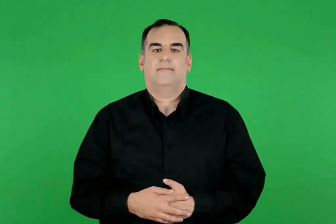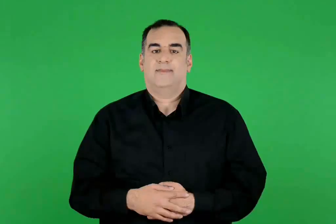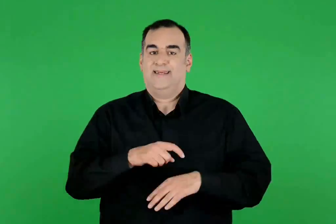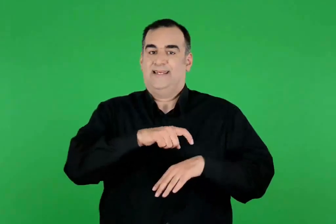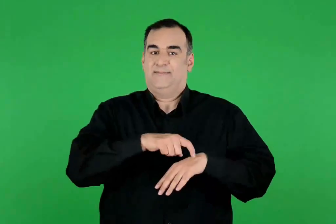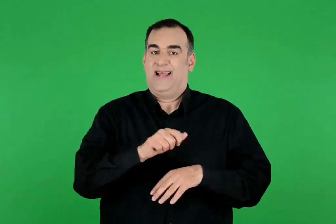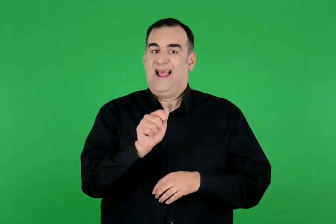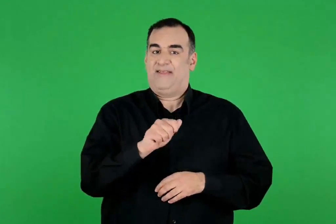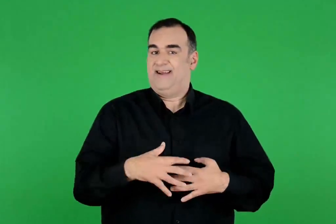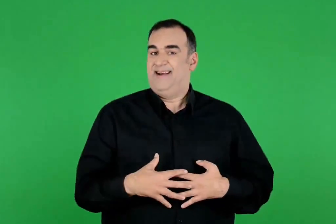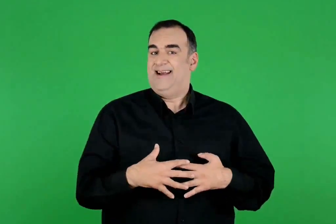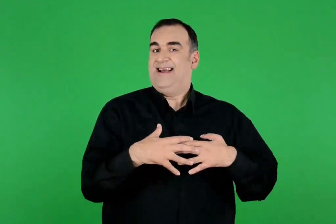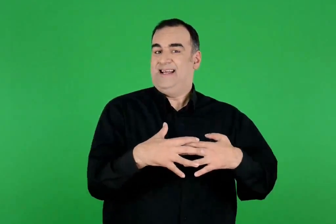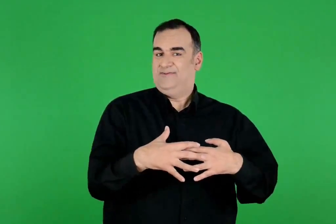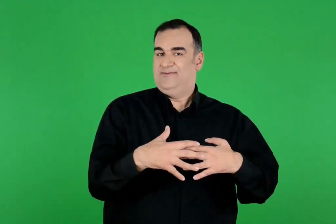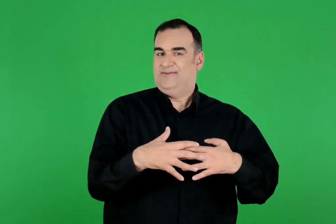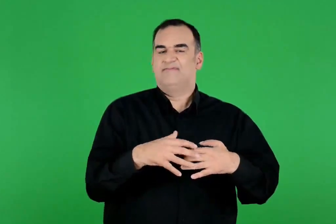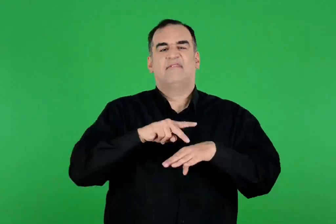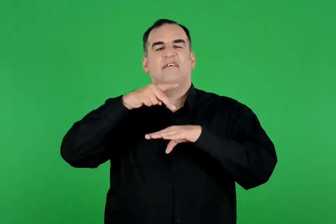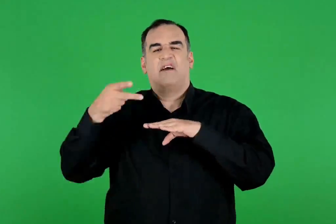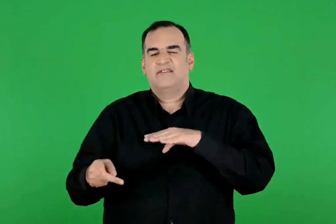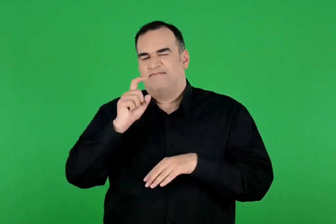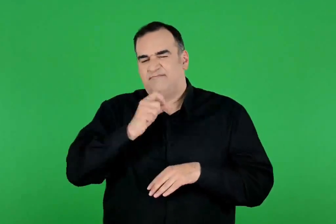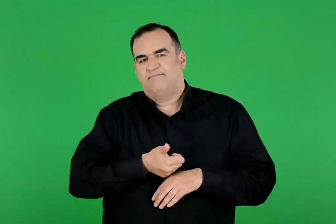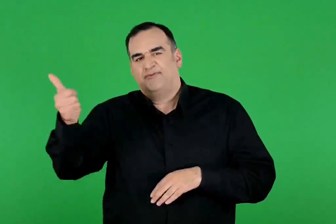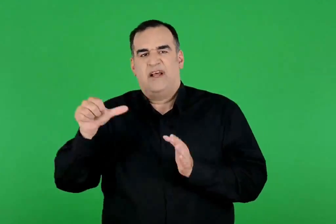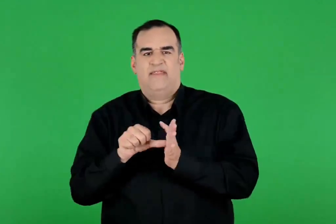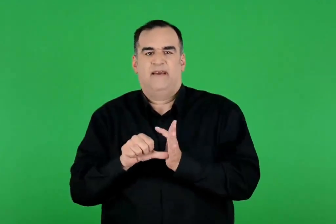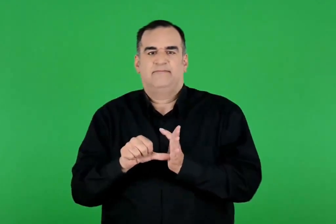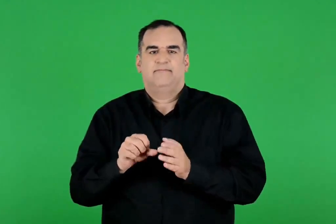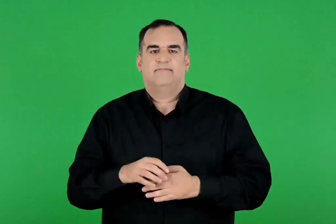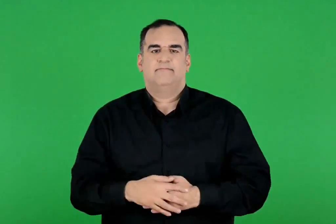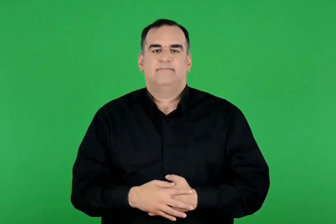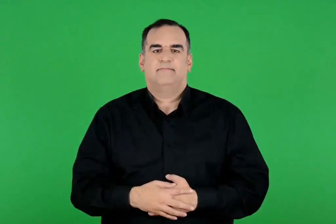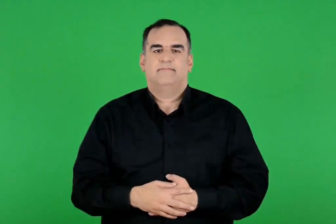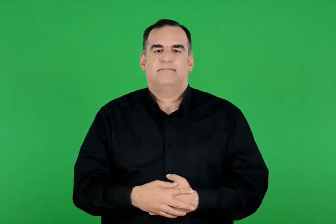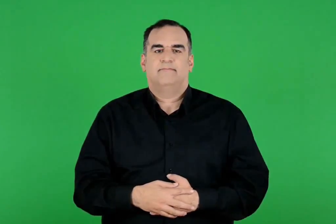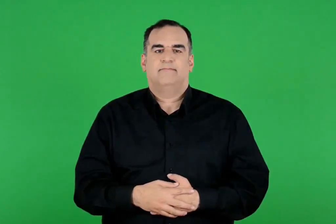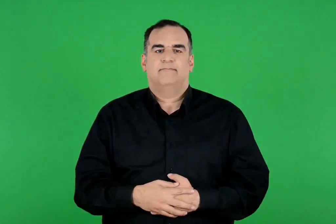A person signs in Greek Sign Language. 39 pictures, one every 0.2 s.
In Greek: ενώ η αίθρα ήταν ακόμη έγκυος , ο αιγέας χρειάστηκε να γυρίσει στην αθήνα
